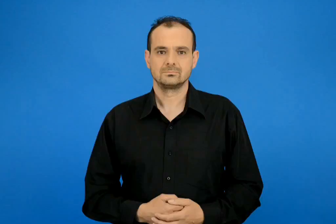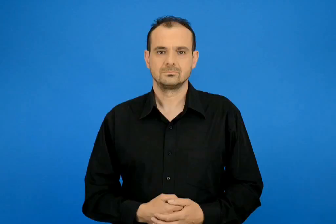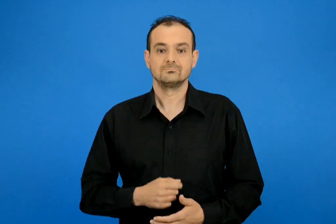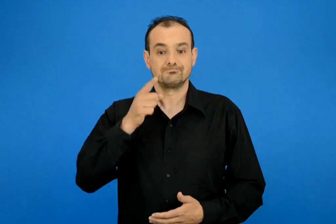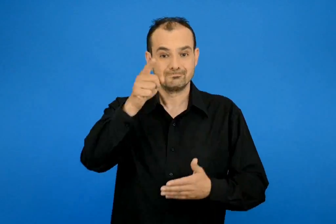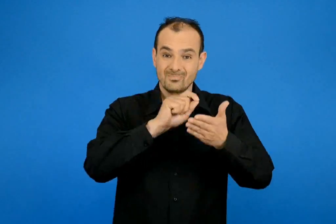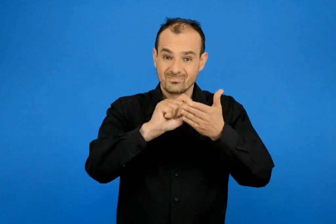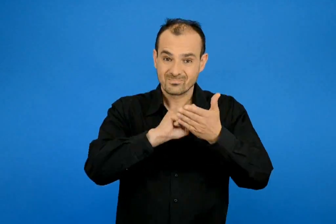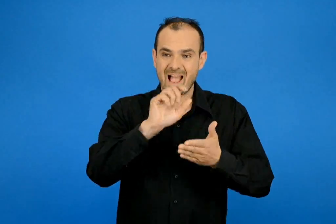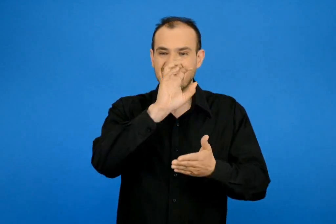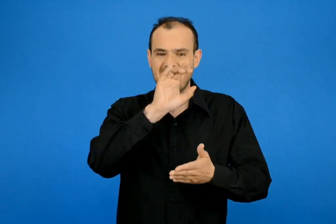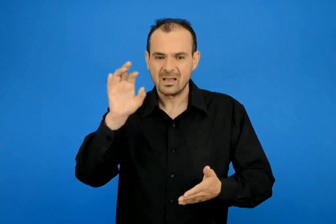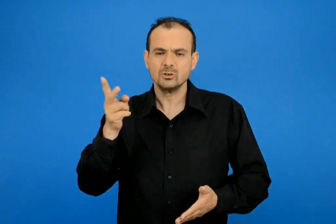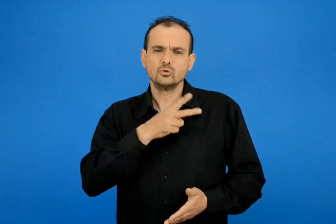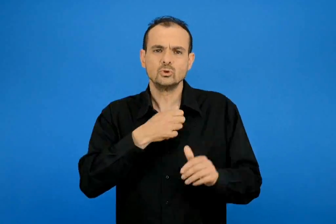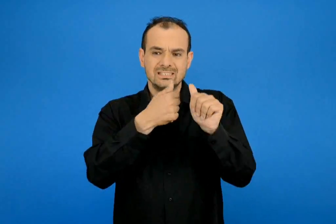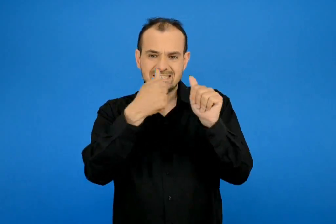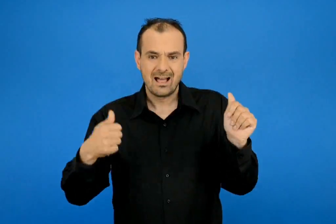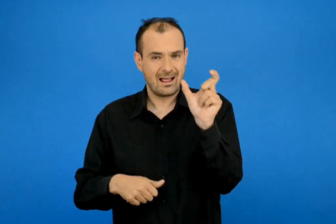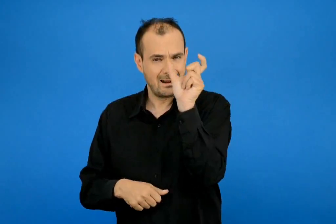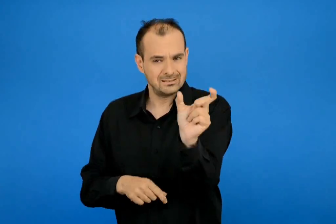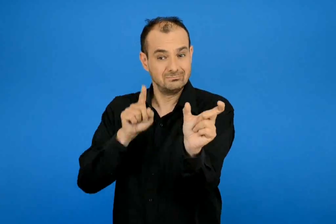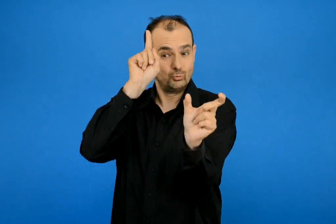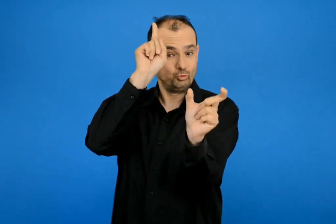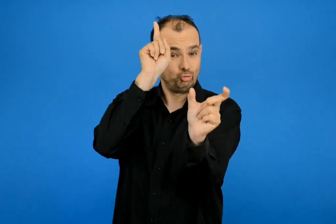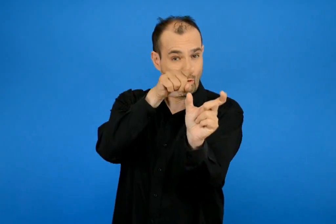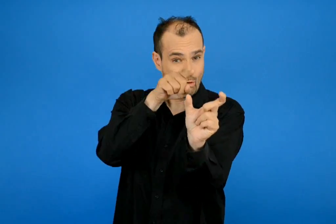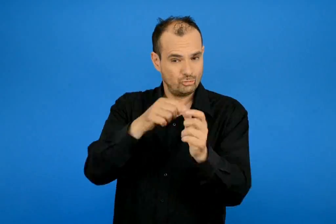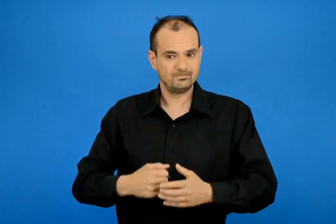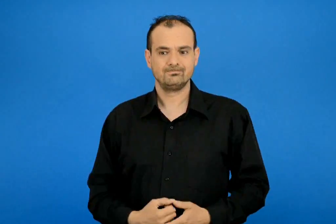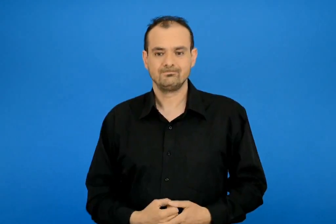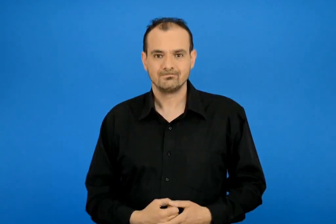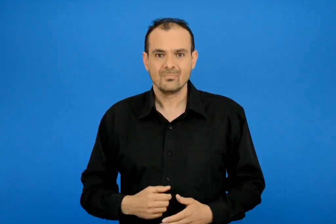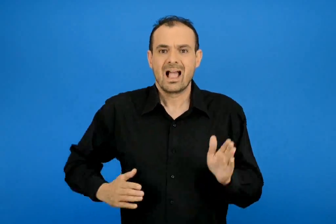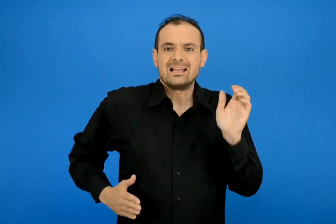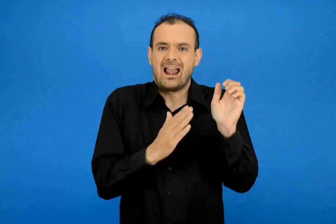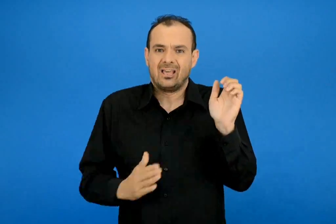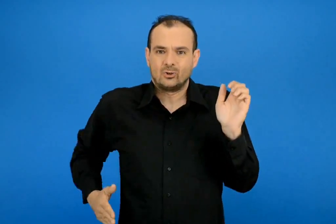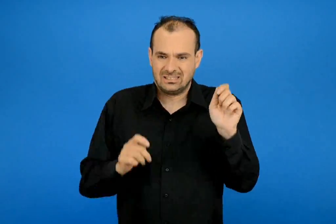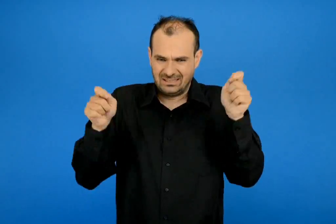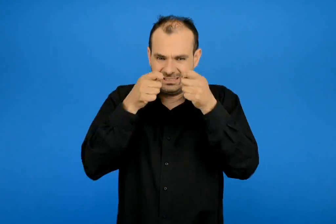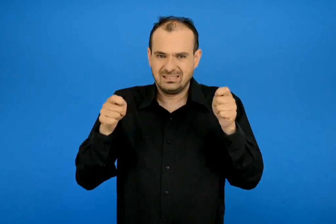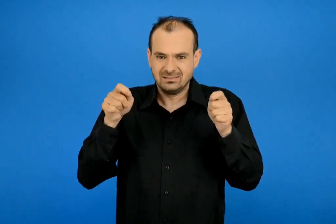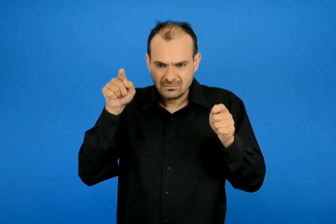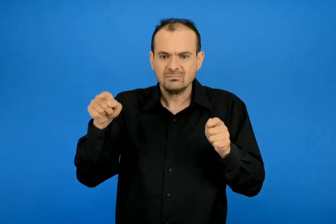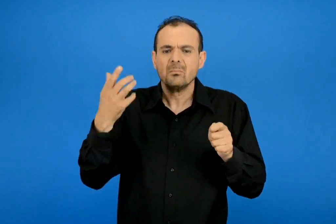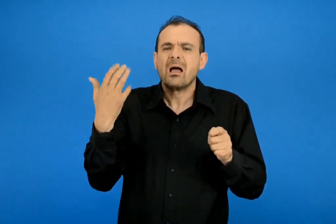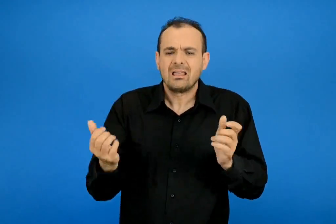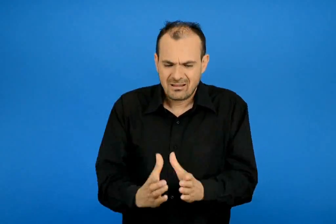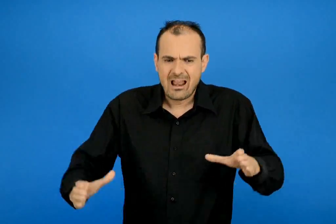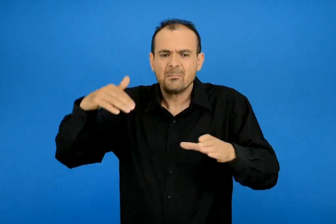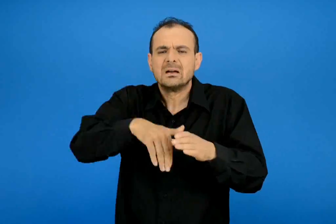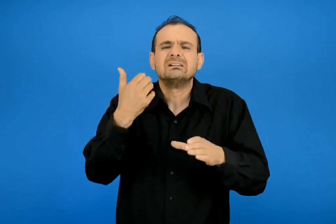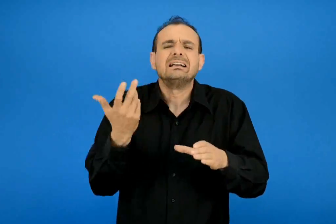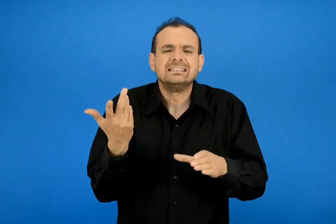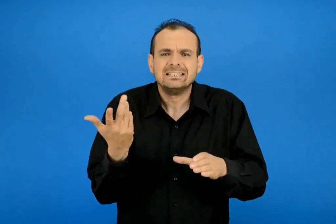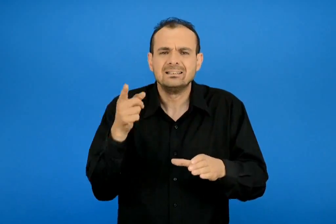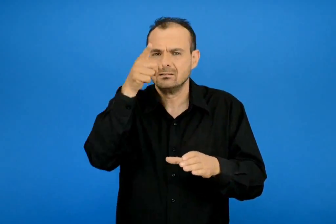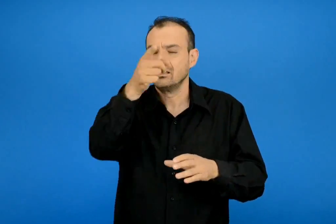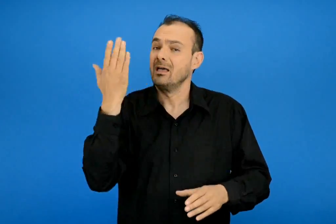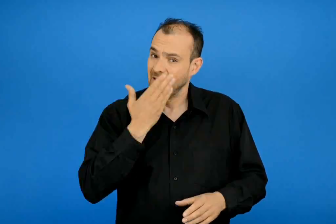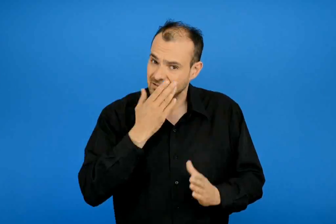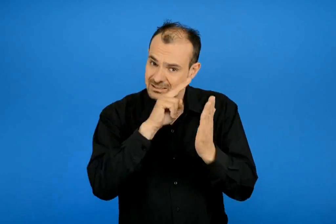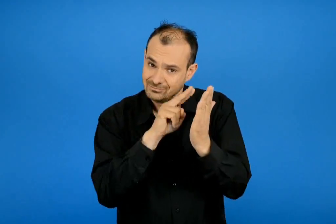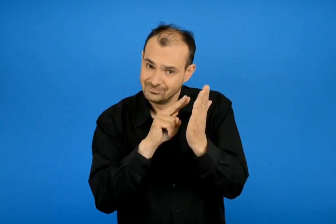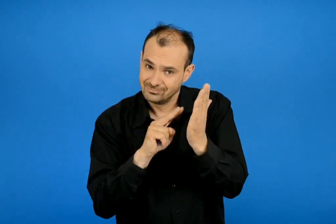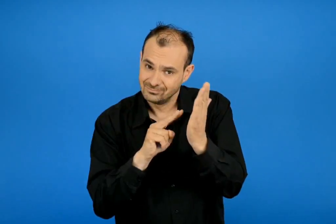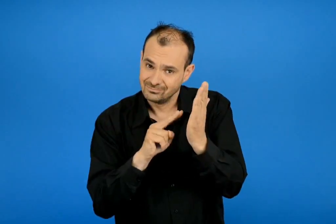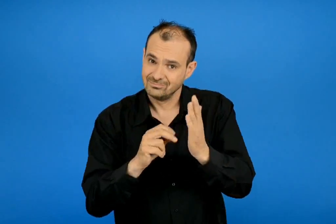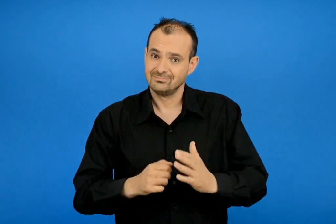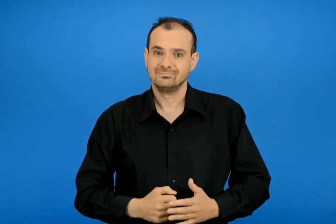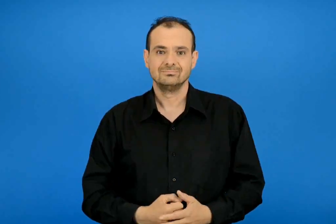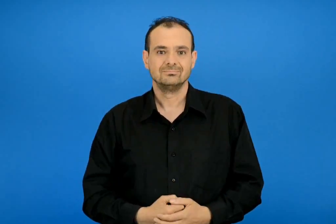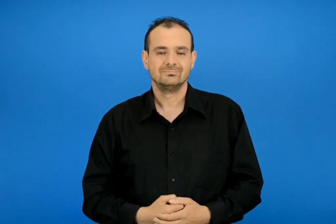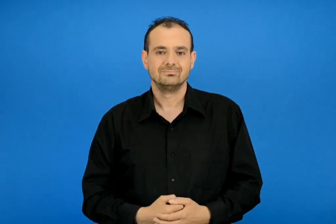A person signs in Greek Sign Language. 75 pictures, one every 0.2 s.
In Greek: γράψε τα γράμματα στη σωστή σειρά και βάλε τόνο στη λέξη θα διαβάσεις τι έχει ο καραγκιόζης μέσα στο καλάθι
